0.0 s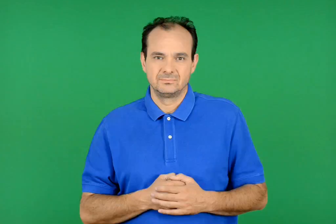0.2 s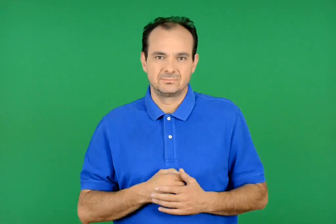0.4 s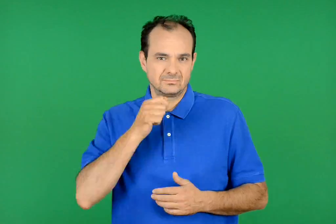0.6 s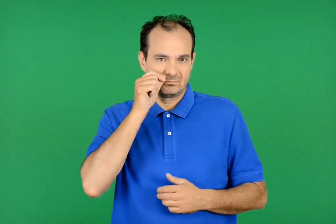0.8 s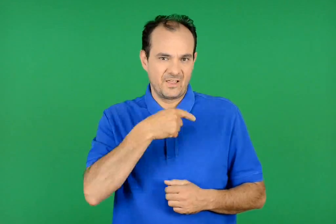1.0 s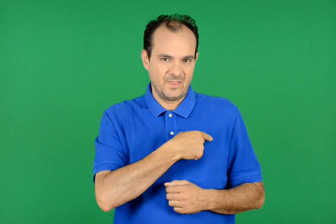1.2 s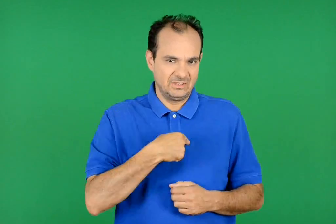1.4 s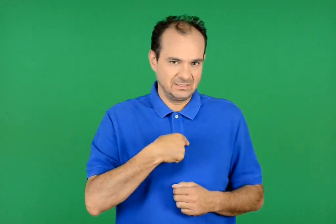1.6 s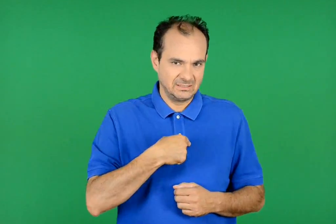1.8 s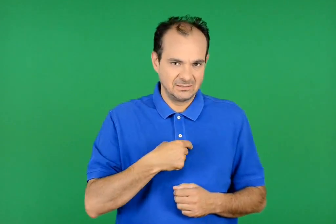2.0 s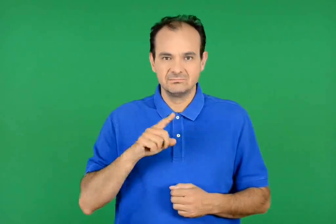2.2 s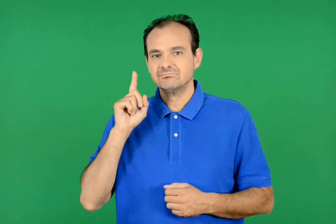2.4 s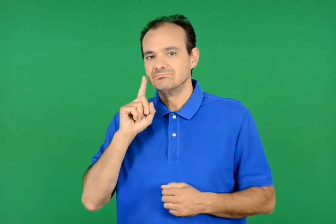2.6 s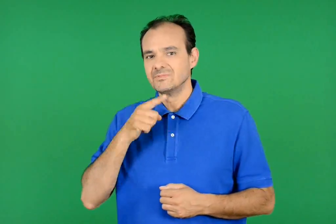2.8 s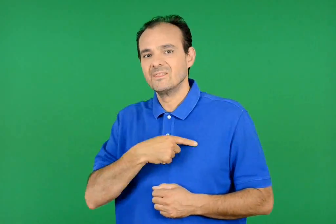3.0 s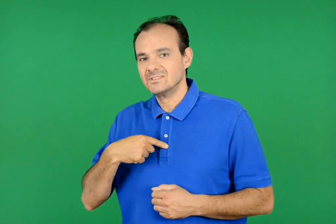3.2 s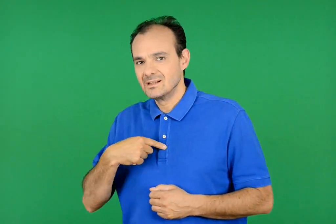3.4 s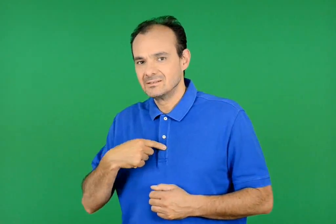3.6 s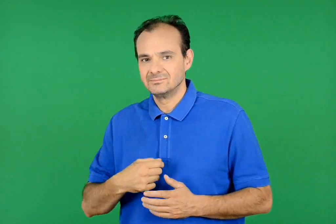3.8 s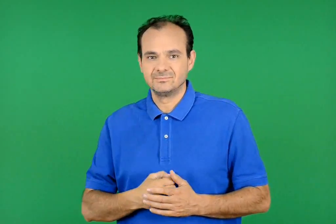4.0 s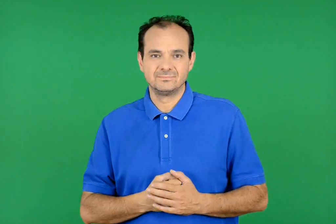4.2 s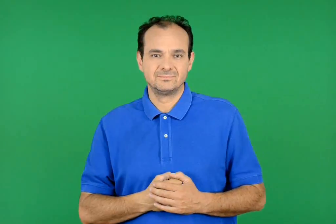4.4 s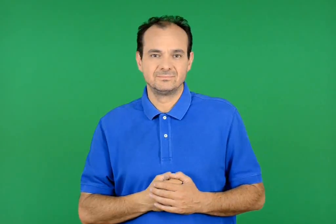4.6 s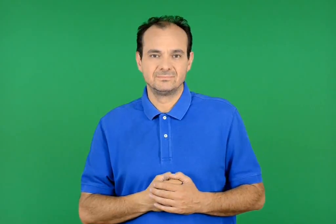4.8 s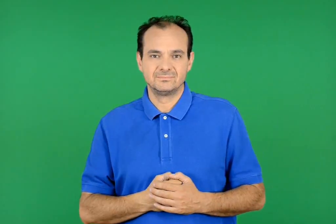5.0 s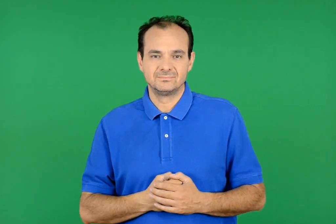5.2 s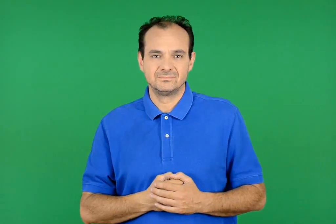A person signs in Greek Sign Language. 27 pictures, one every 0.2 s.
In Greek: διευθυντής διευθύντρια
